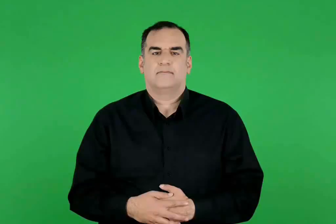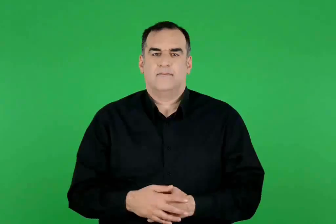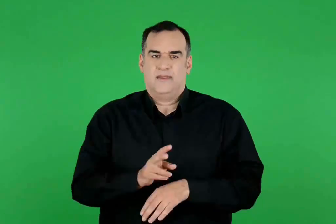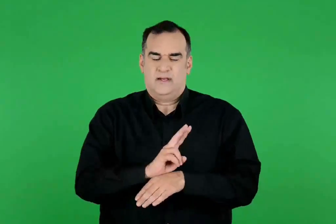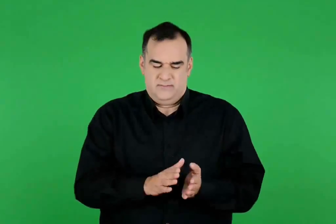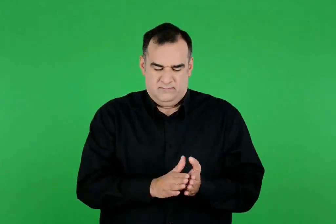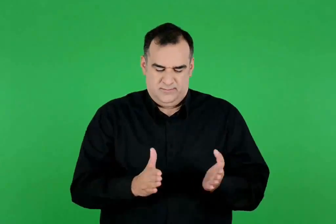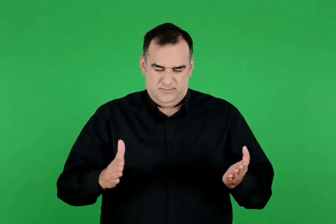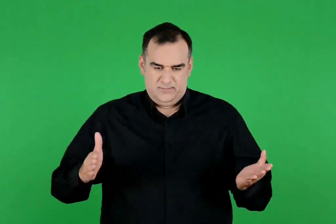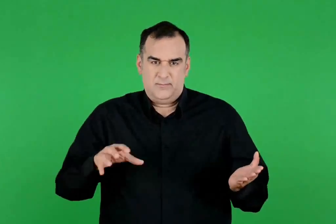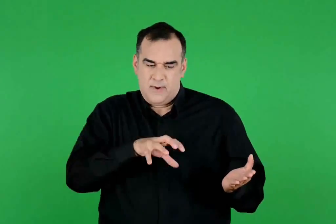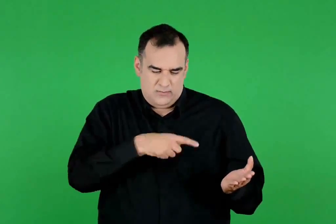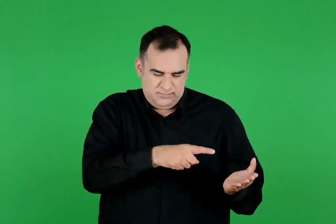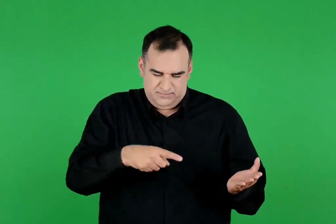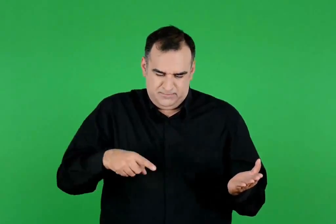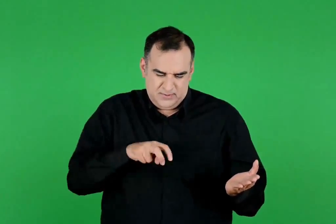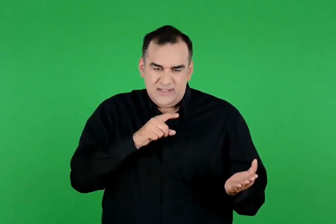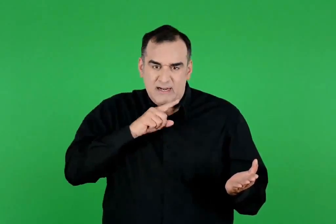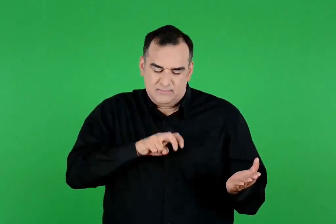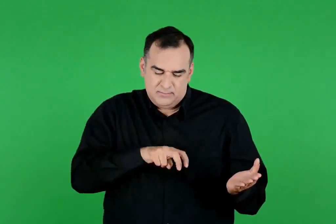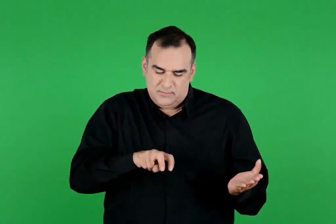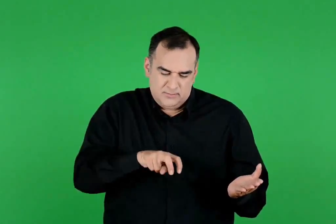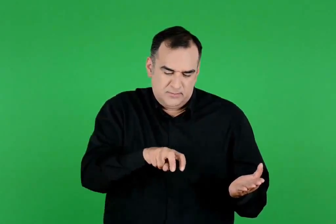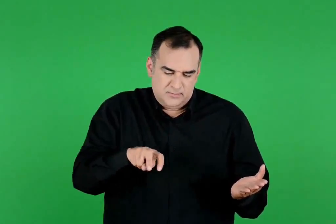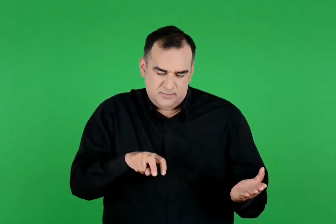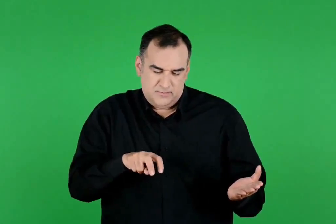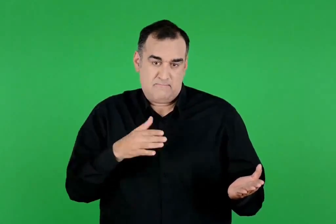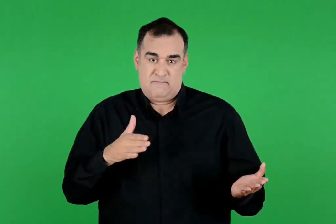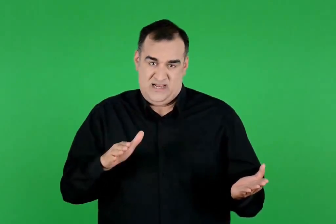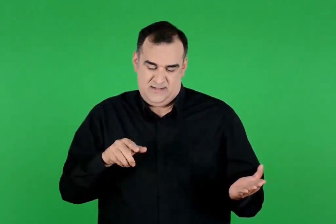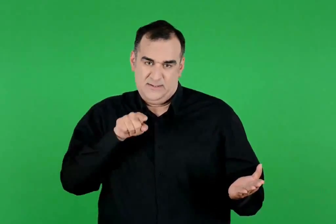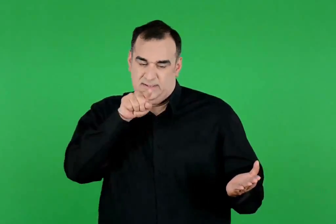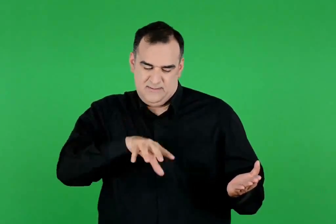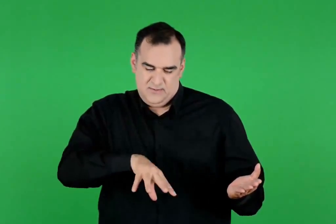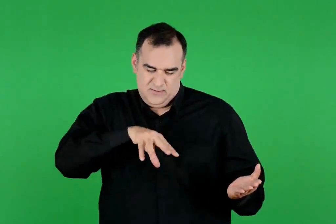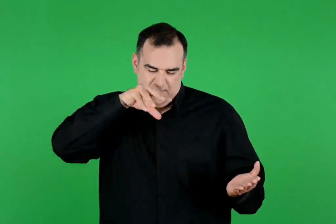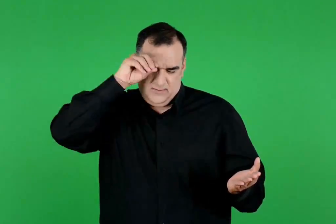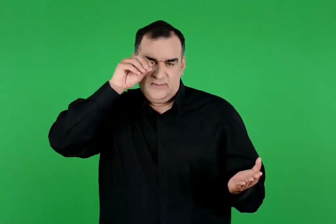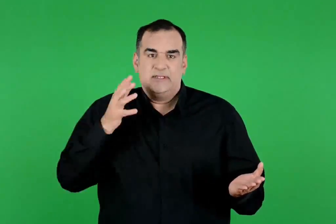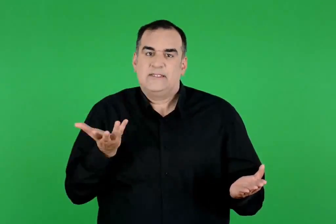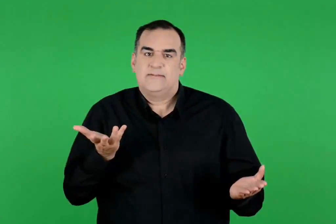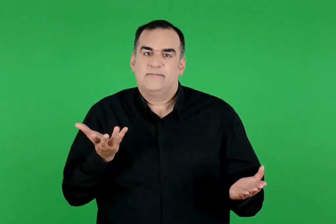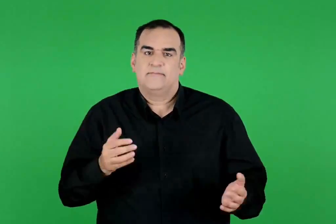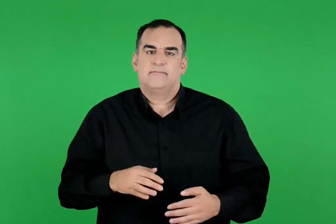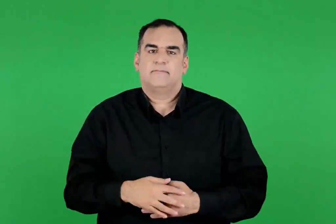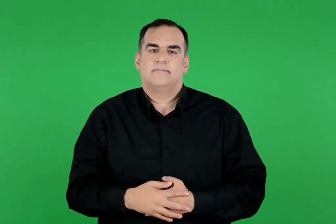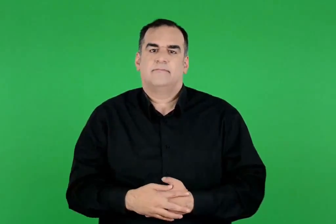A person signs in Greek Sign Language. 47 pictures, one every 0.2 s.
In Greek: παρατηρώ με προσοχή τον χάρτη με τις περιοχές από όπου πέρασε ο ηρακλής. τι συμπεραίνω ;
